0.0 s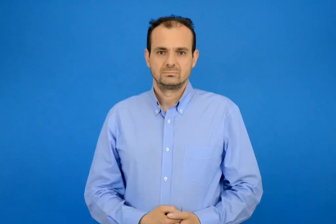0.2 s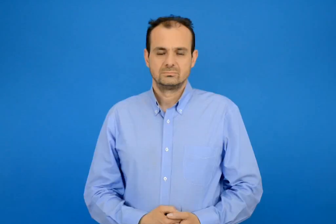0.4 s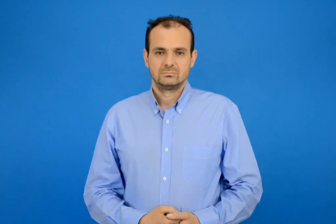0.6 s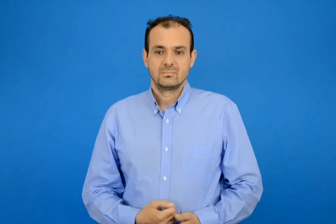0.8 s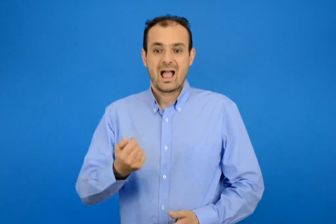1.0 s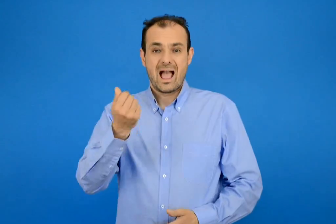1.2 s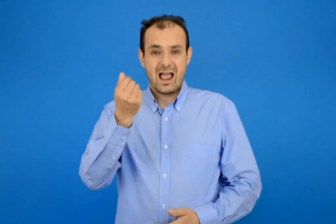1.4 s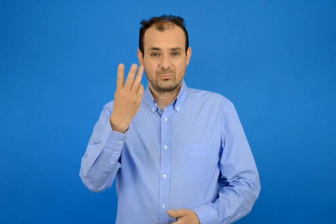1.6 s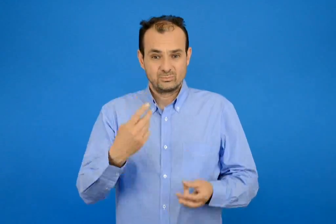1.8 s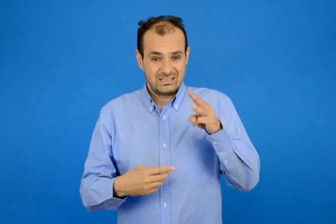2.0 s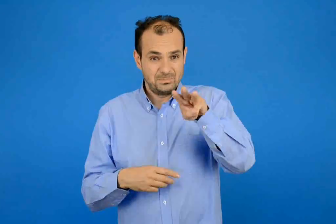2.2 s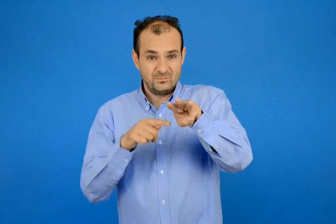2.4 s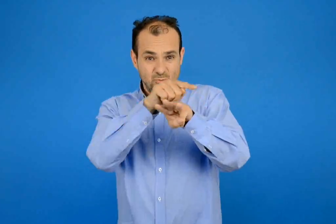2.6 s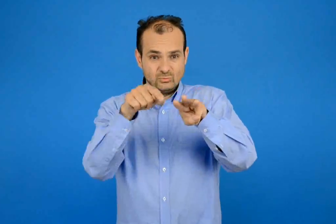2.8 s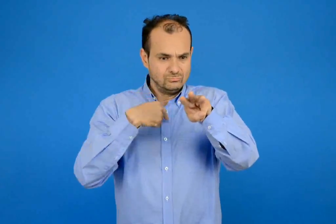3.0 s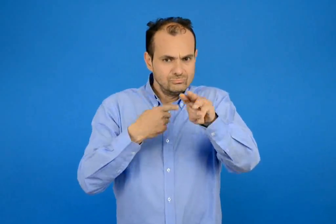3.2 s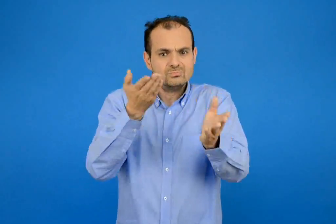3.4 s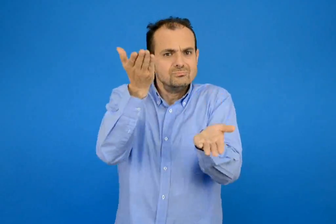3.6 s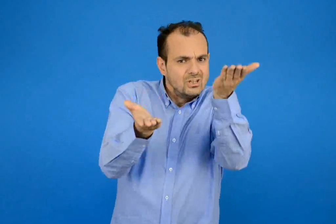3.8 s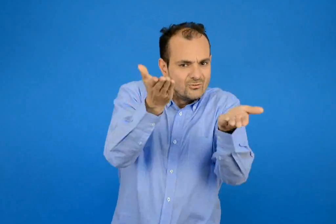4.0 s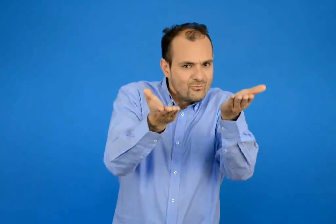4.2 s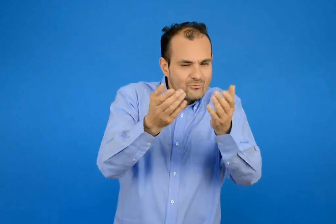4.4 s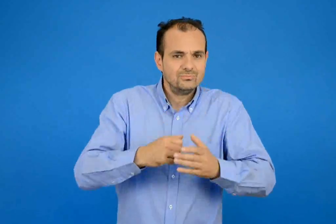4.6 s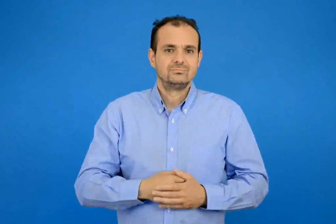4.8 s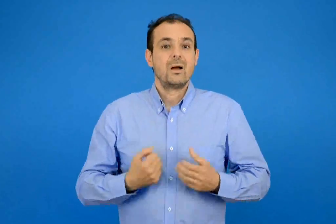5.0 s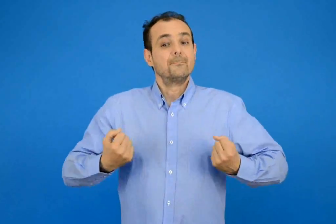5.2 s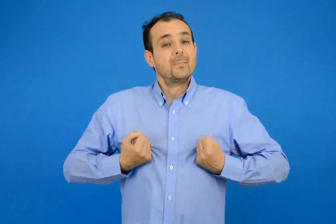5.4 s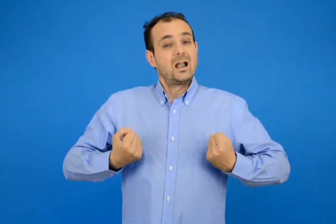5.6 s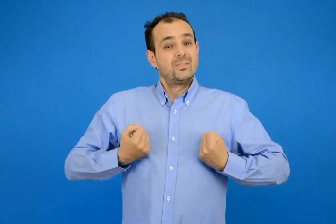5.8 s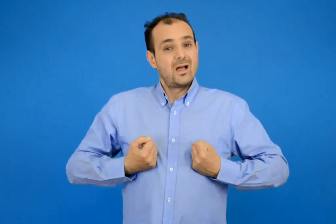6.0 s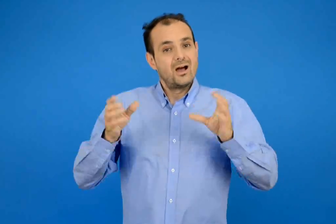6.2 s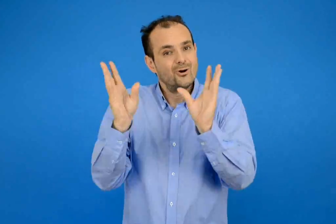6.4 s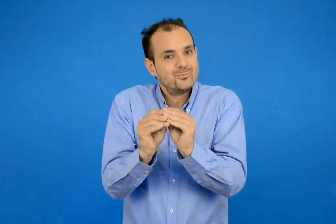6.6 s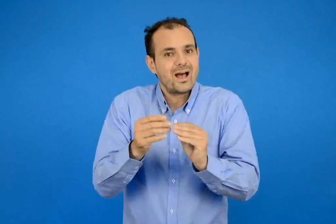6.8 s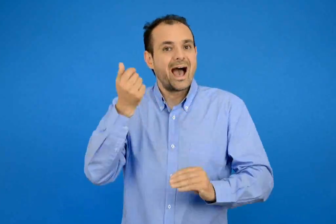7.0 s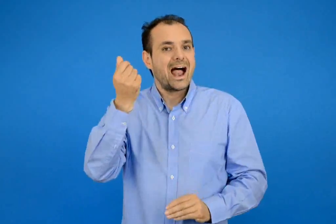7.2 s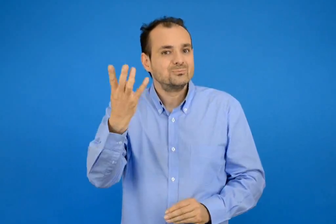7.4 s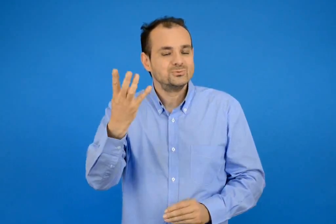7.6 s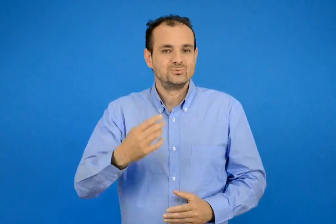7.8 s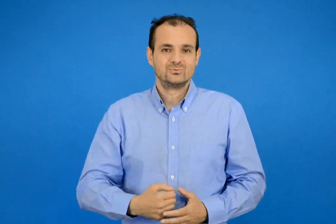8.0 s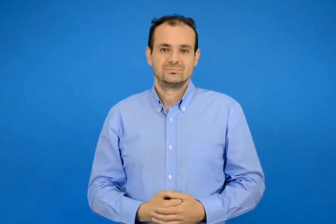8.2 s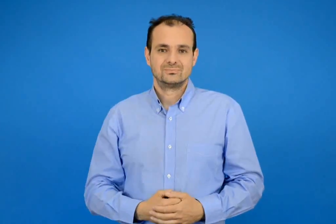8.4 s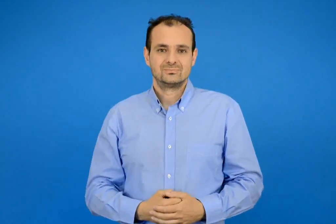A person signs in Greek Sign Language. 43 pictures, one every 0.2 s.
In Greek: φτιάχνω τριψήφιους αριθμούς και τους συγκρίνω παιχνίδια με αριθμούς
